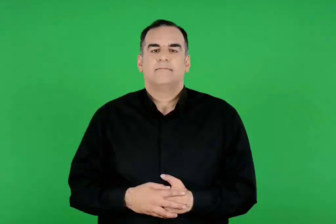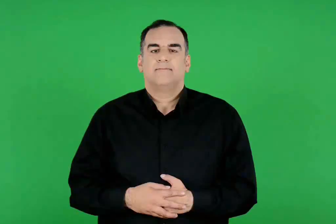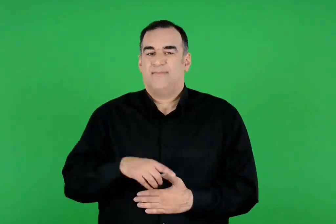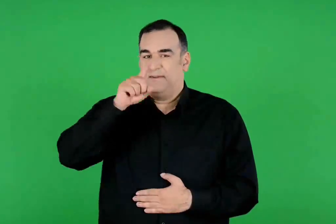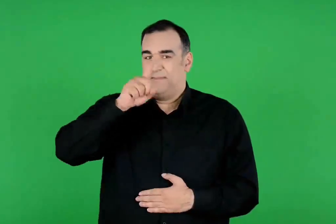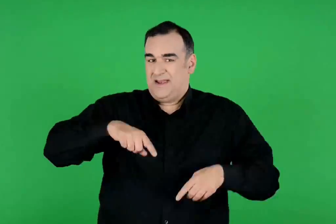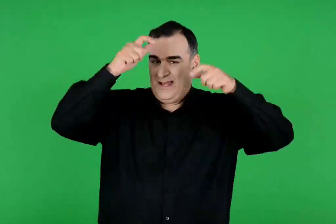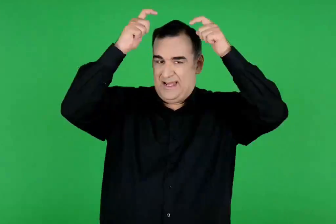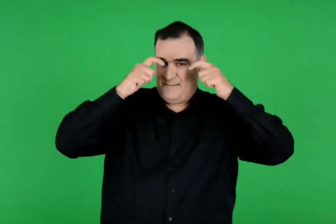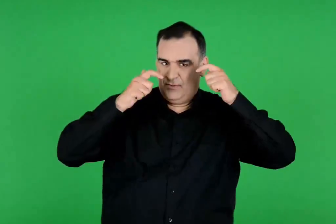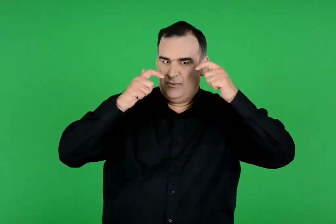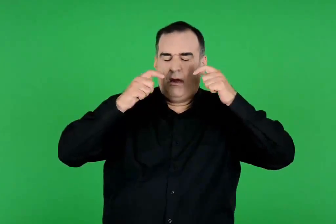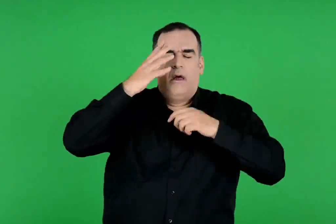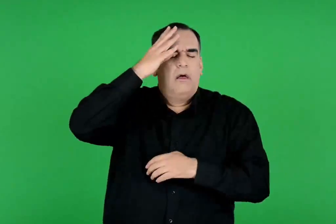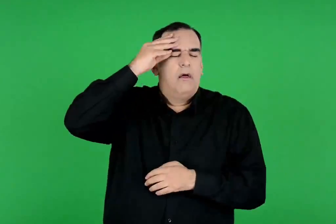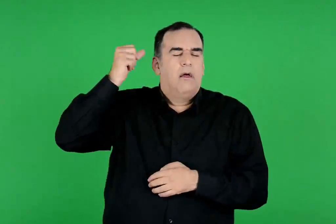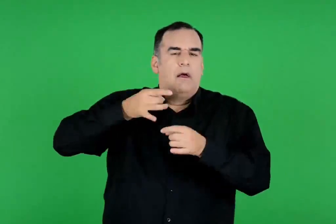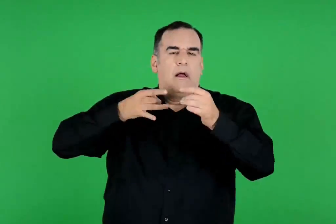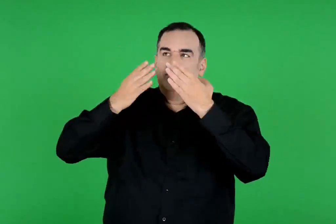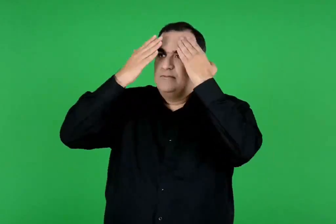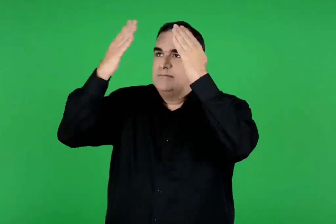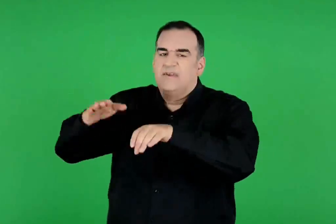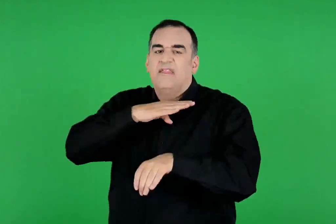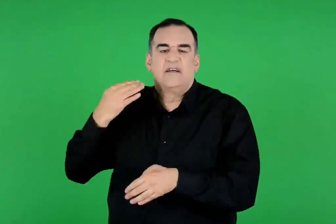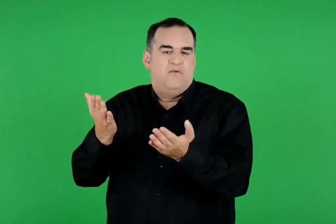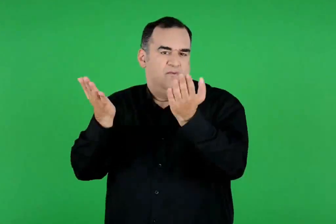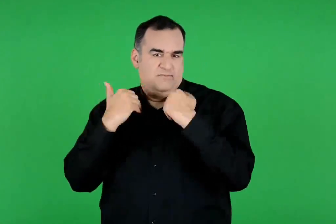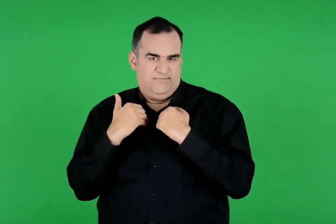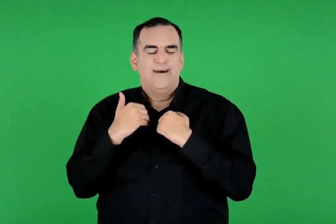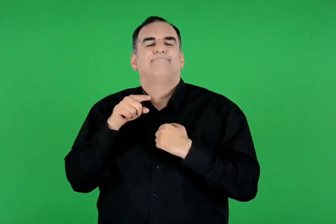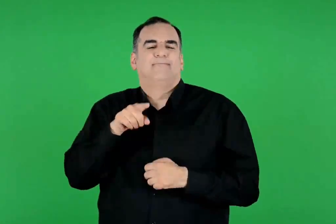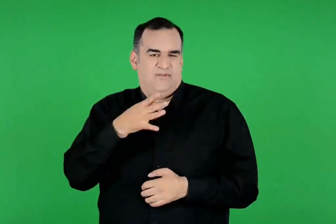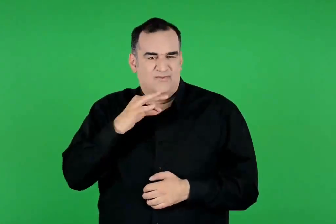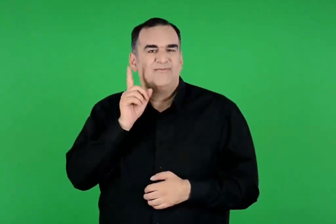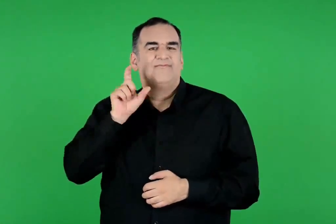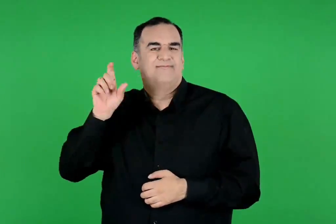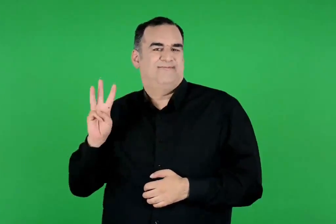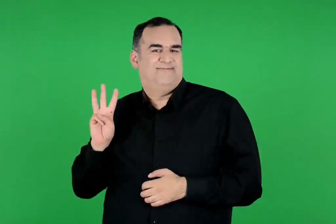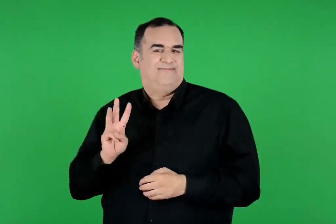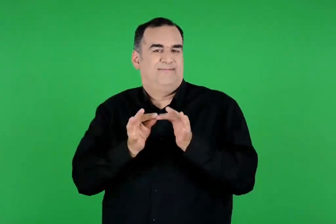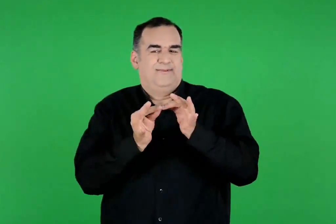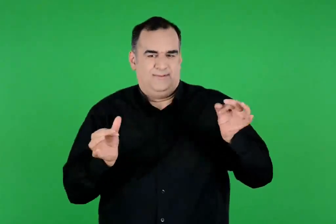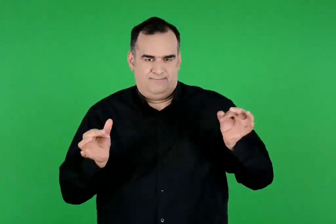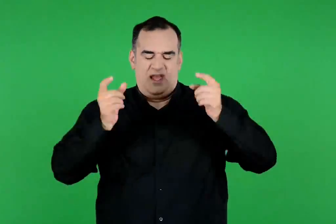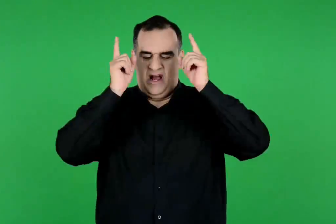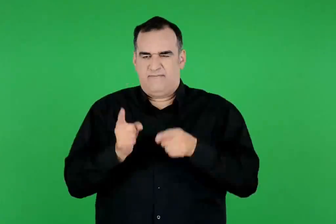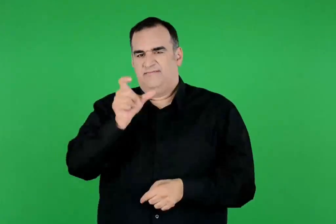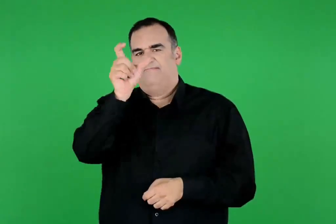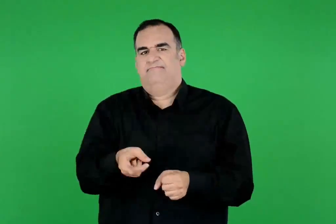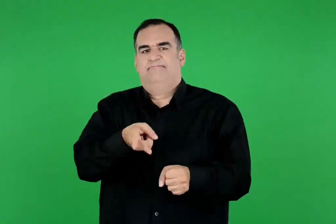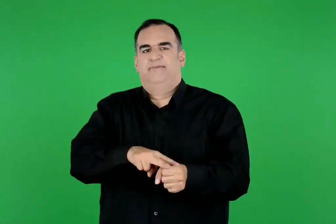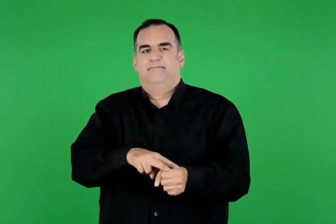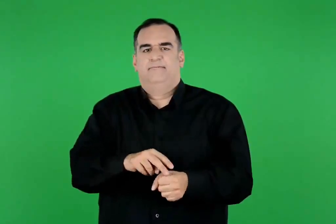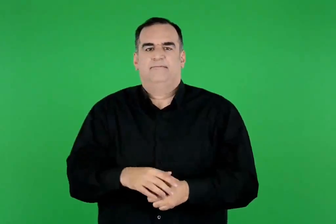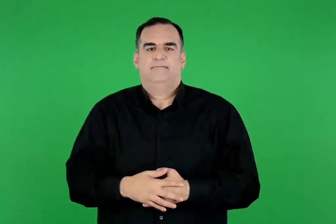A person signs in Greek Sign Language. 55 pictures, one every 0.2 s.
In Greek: τη μέρα όμως του γάμου του είχε ξεχάσει να κάνει θυσία στην άρτεμη , για αυτό οι μοίρες είχαν αποφασίσει να πεθάνει
